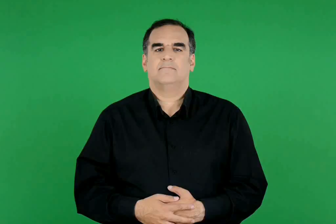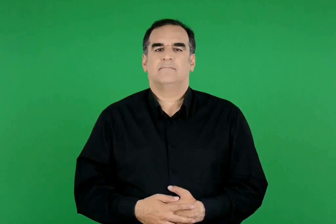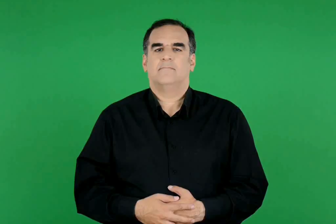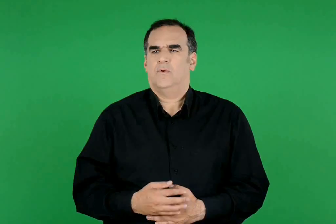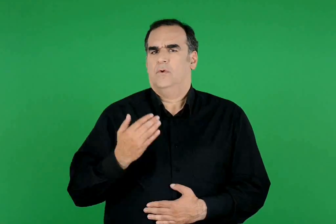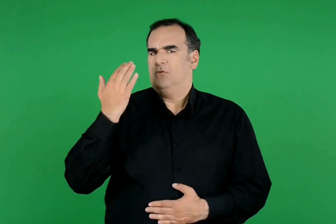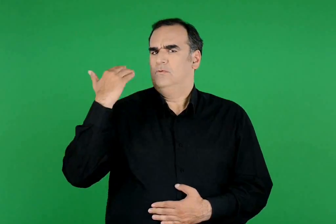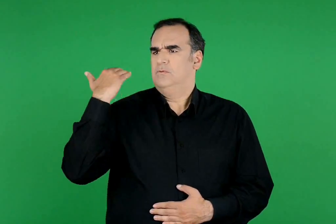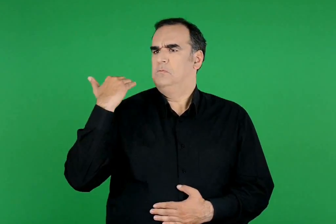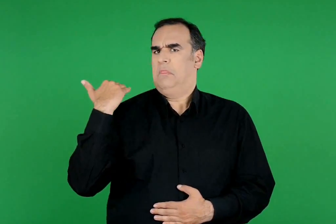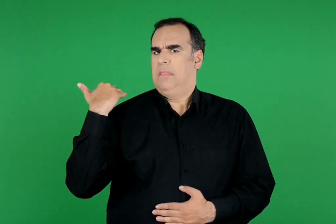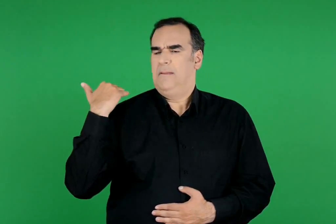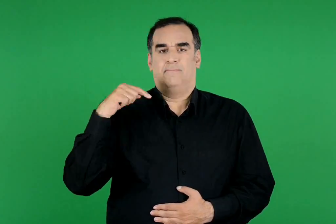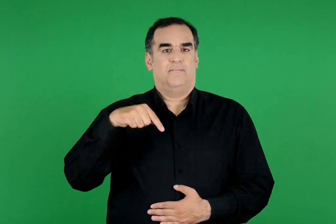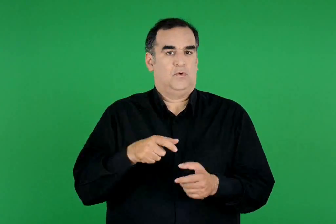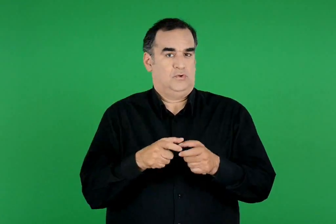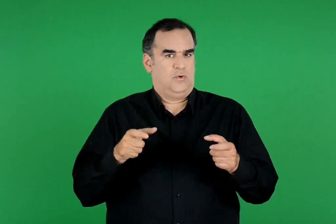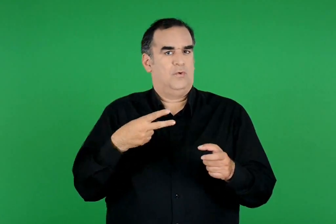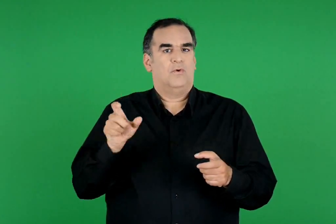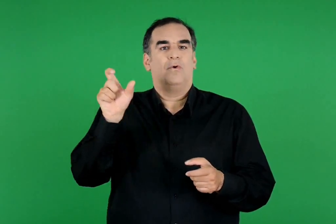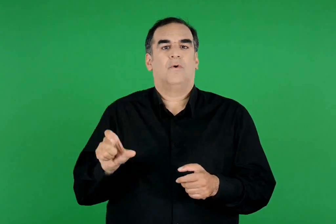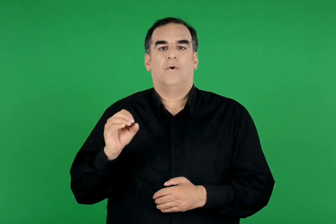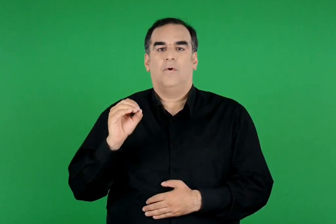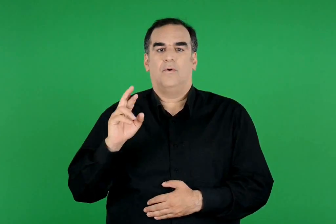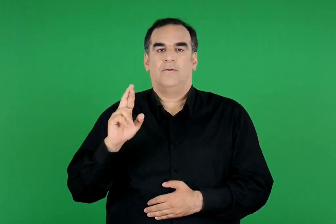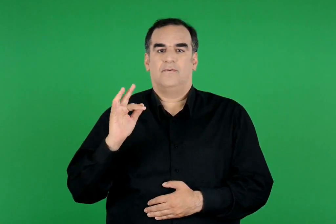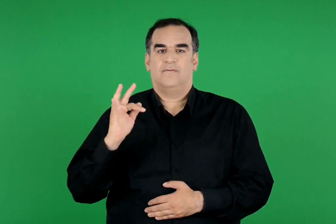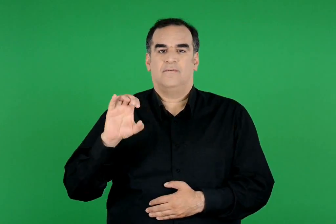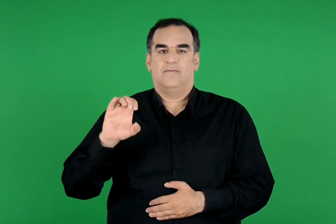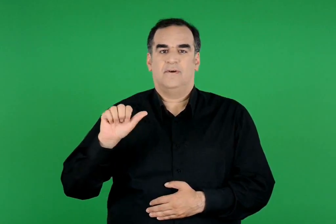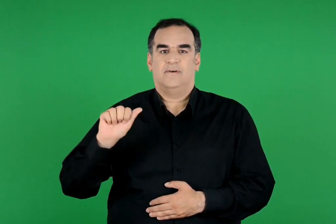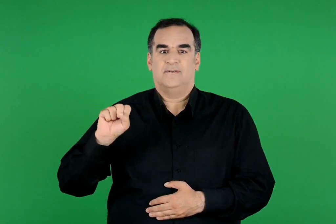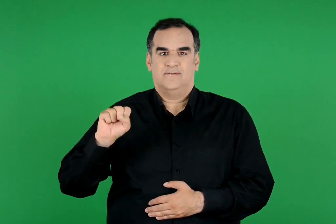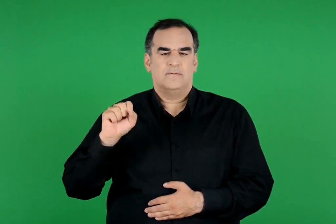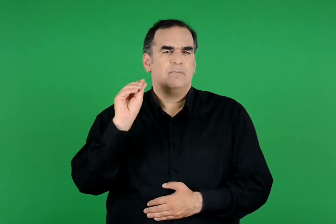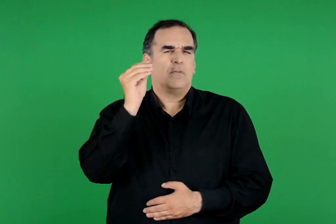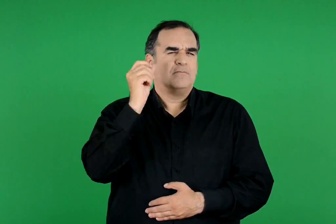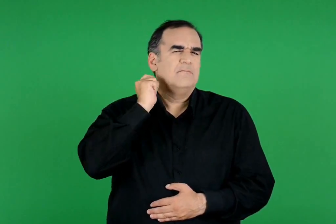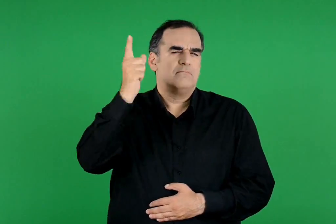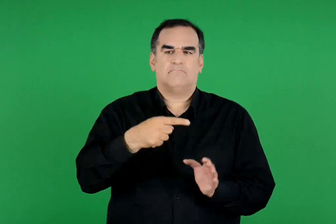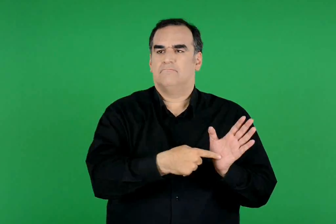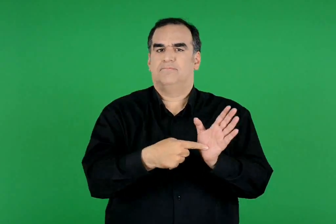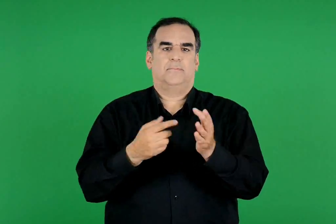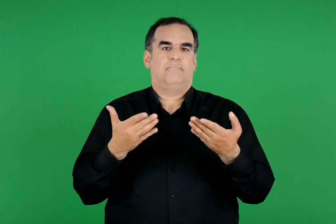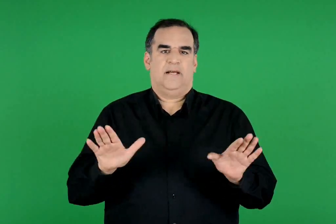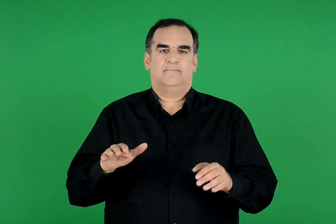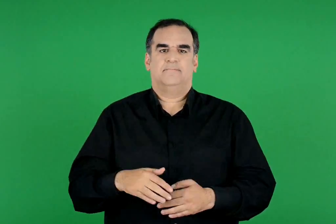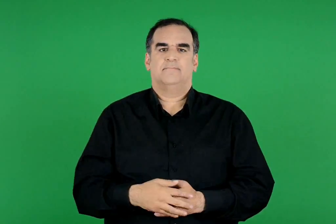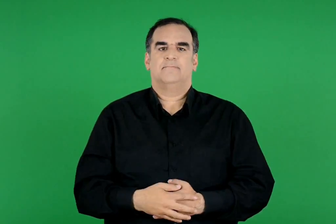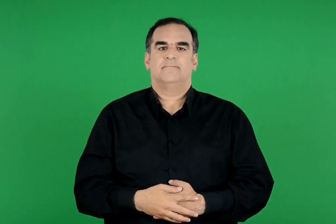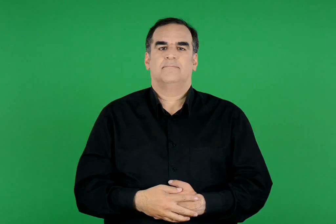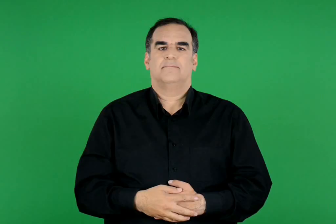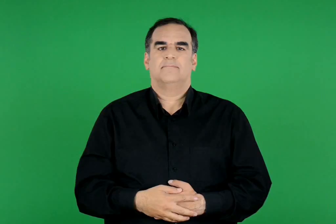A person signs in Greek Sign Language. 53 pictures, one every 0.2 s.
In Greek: πριν από λίγο καιρό στο σχολείο του ορφέα έγινε μια πολιτιστική εκδήλωση.
